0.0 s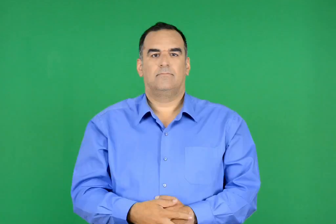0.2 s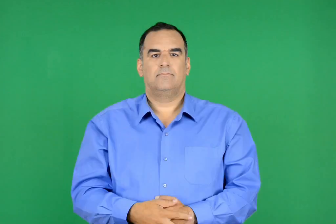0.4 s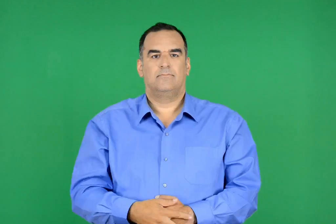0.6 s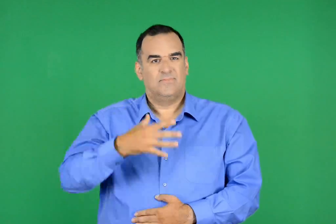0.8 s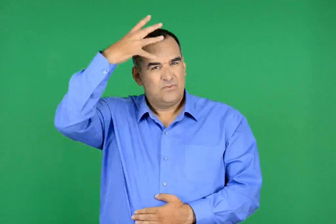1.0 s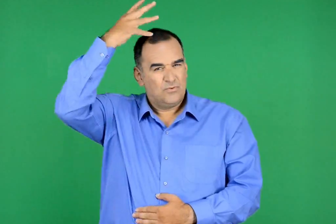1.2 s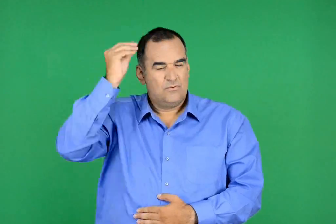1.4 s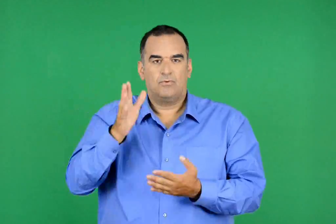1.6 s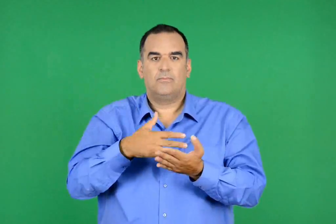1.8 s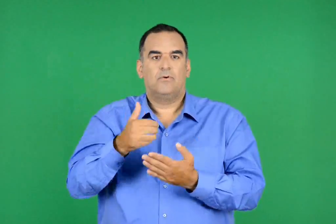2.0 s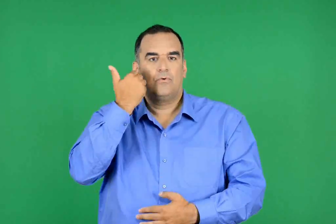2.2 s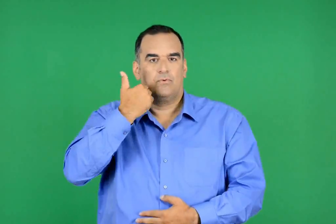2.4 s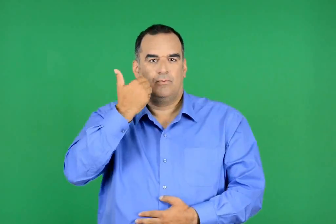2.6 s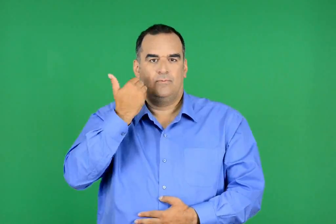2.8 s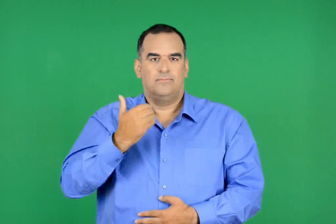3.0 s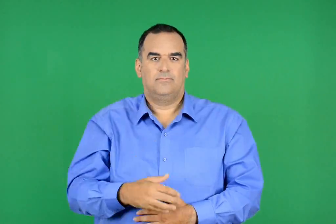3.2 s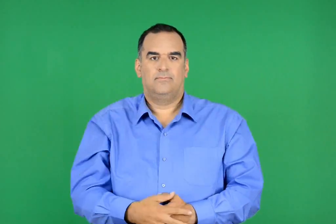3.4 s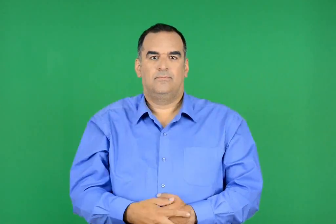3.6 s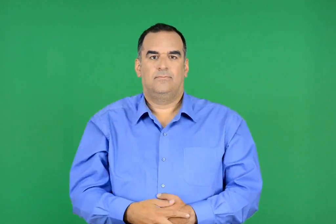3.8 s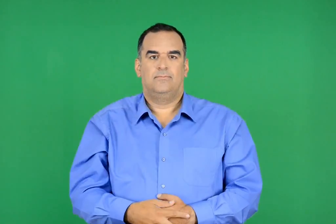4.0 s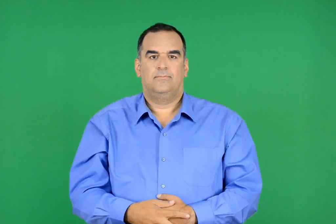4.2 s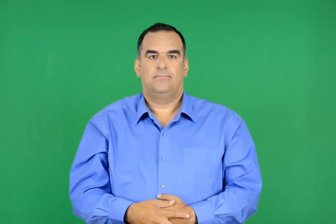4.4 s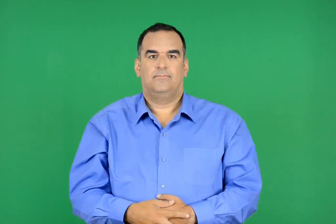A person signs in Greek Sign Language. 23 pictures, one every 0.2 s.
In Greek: ένας σκούφος από πορφύρα
